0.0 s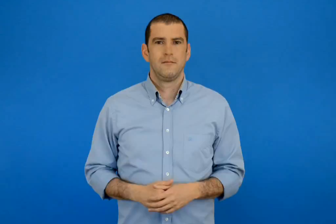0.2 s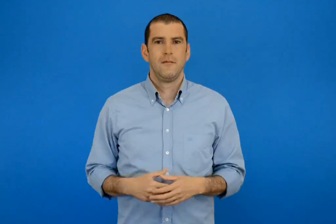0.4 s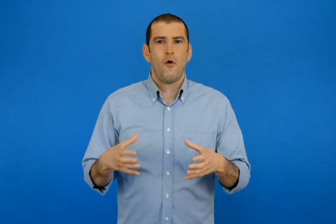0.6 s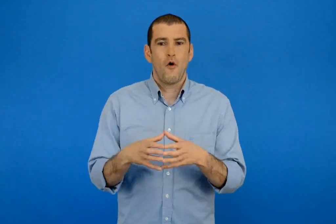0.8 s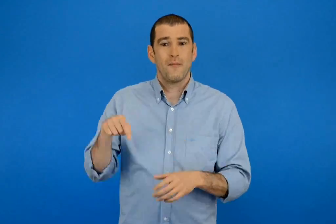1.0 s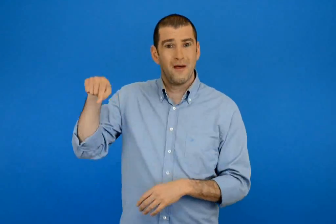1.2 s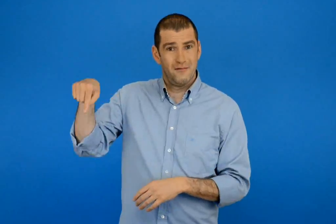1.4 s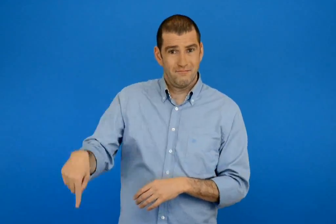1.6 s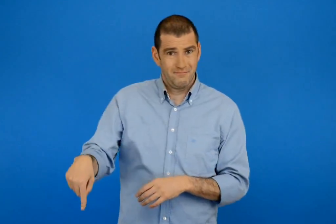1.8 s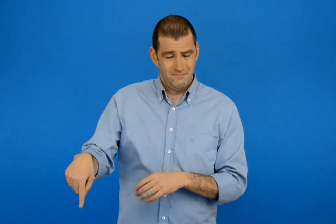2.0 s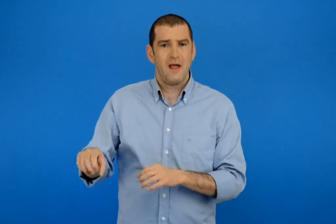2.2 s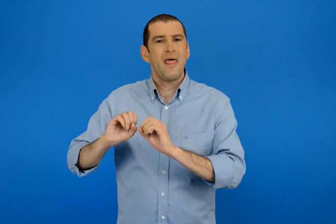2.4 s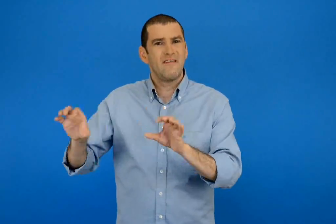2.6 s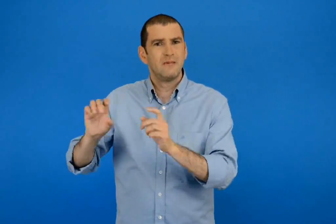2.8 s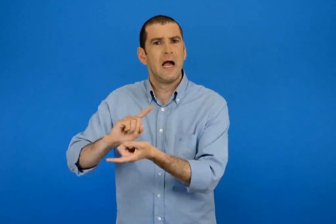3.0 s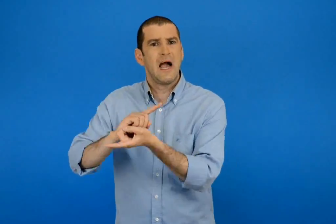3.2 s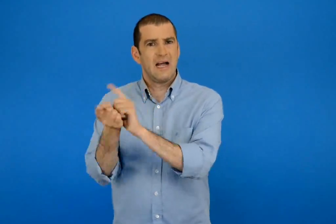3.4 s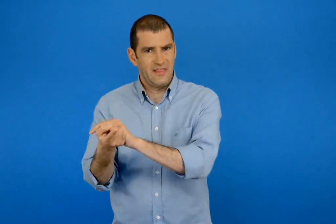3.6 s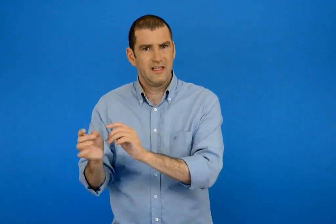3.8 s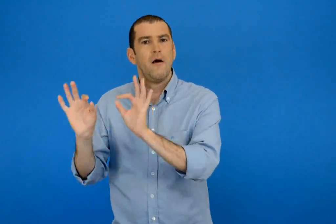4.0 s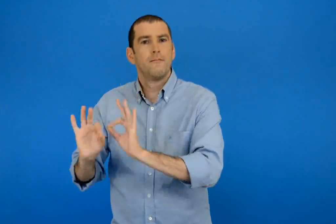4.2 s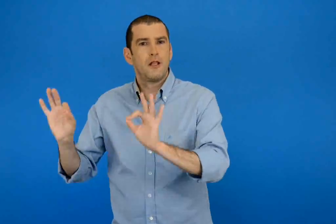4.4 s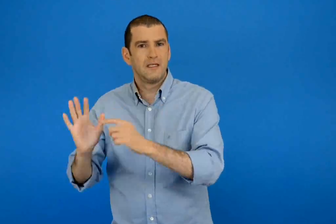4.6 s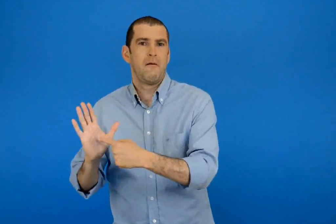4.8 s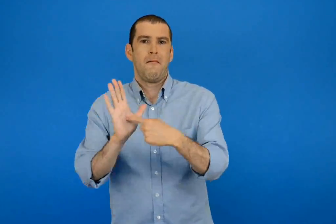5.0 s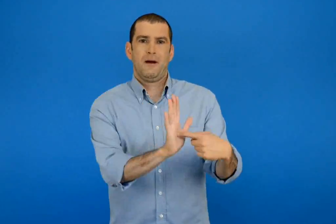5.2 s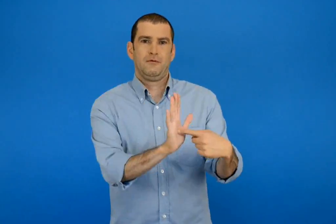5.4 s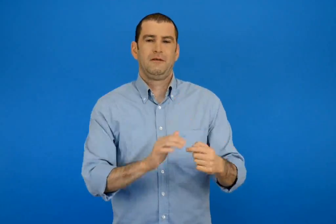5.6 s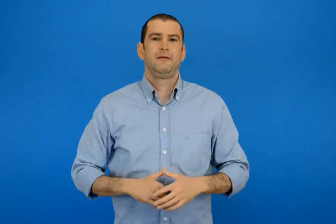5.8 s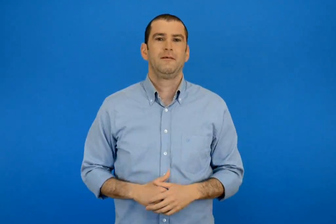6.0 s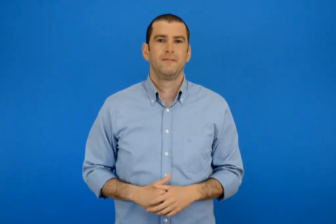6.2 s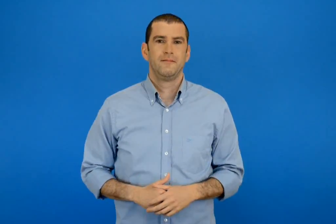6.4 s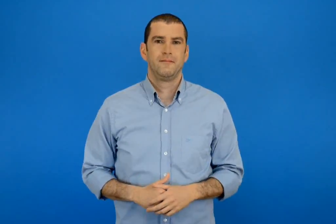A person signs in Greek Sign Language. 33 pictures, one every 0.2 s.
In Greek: η άλλη ομάδα ετοιμάζει και παρουσιάζει την αντίθετη διαφήμιση
